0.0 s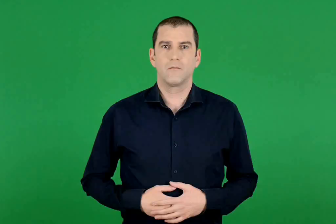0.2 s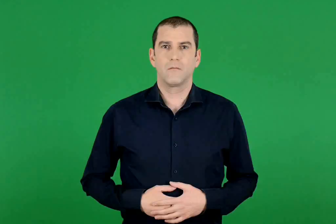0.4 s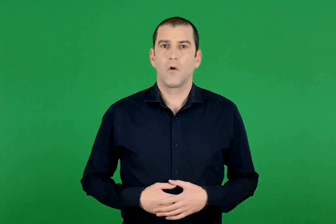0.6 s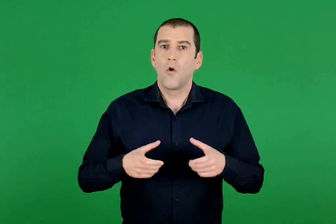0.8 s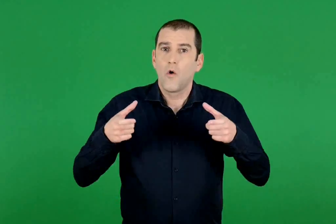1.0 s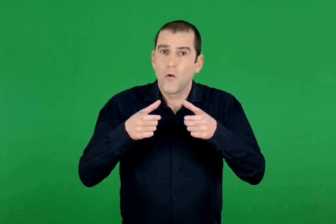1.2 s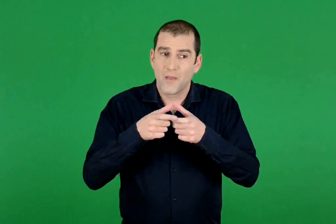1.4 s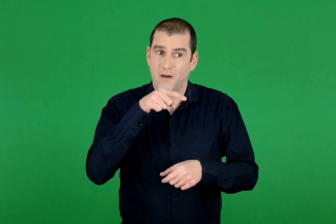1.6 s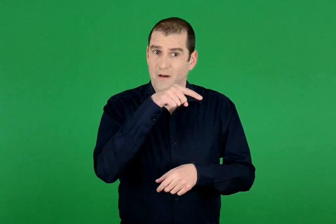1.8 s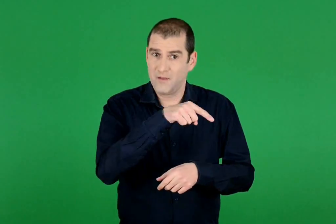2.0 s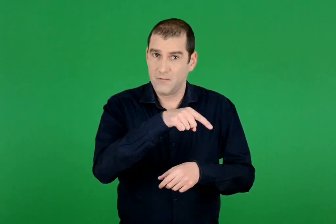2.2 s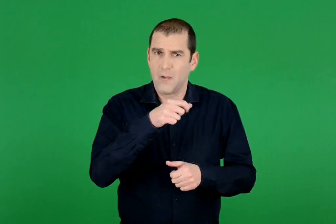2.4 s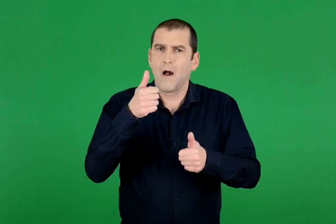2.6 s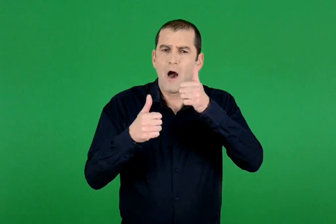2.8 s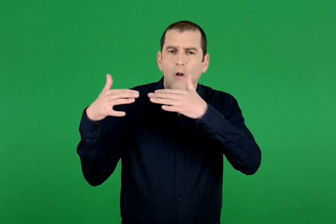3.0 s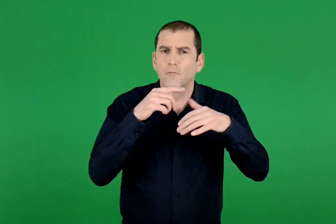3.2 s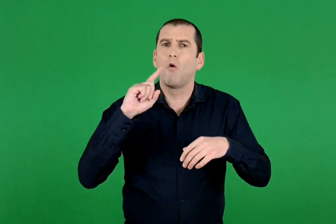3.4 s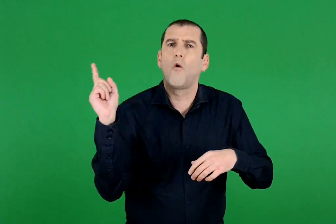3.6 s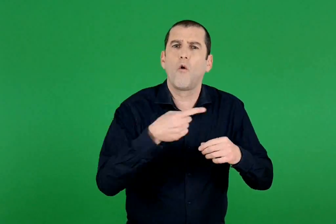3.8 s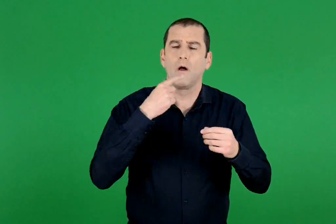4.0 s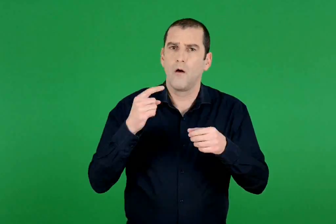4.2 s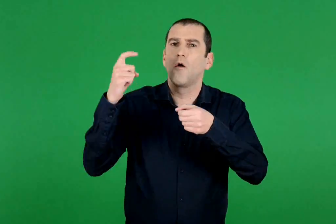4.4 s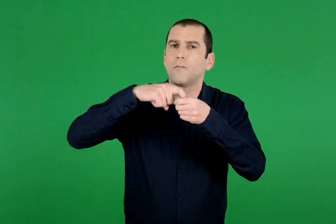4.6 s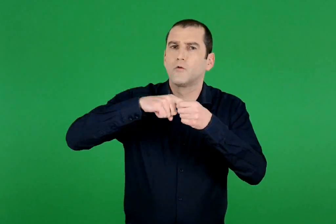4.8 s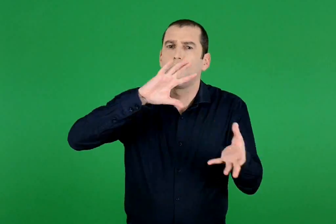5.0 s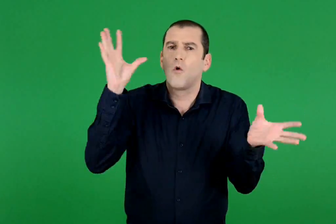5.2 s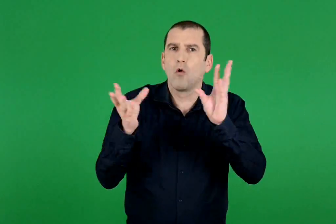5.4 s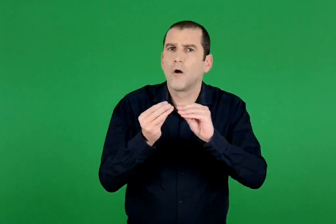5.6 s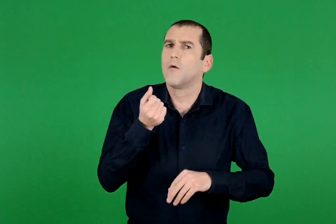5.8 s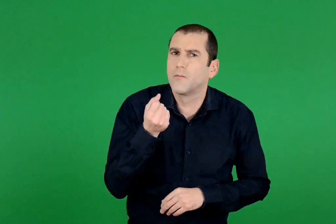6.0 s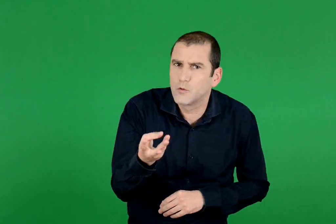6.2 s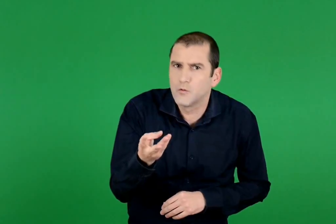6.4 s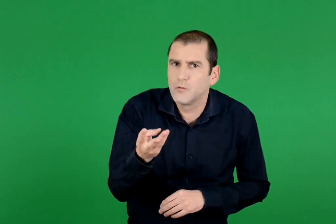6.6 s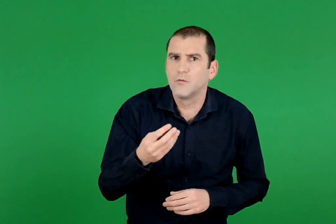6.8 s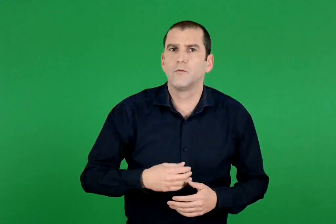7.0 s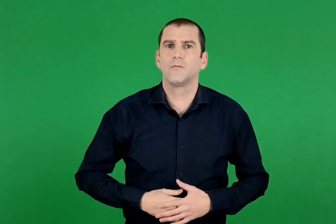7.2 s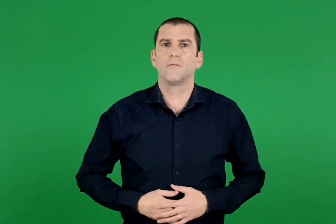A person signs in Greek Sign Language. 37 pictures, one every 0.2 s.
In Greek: πόσους πόντους πέτυχε η ομάδα αυτή σε όλον τον αγώνα ;
